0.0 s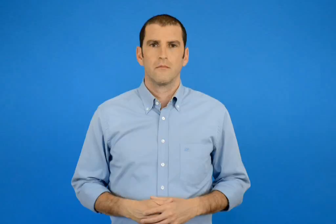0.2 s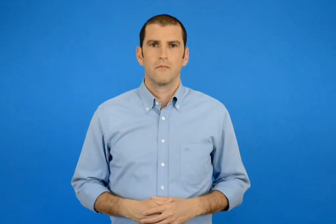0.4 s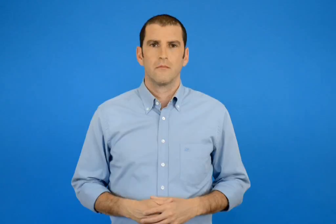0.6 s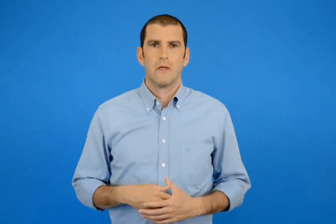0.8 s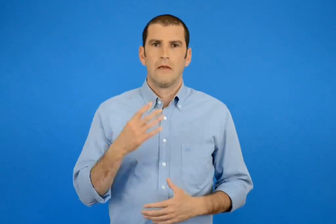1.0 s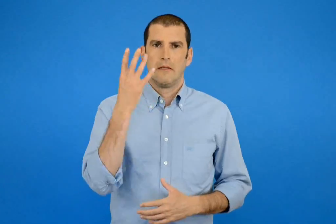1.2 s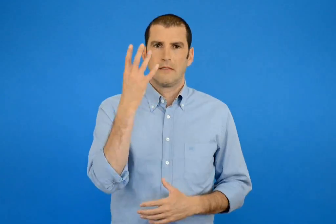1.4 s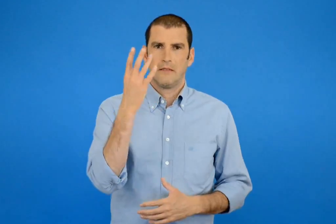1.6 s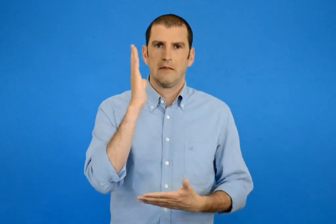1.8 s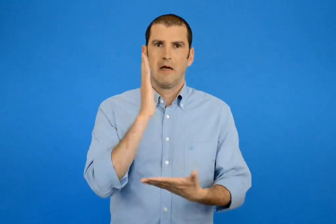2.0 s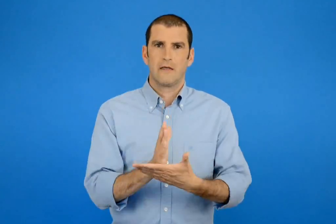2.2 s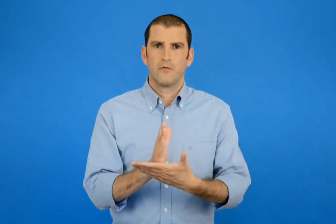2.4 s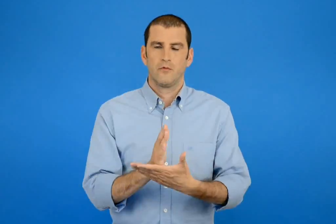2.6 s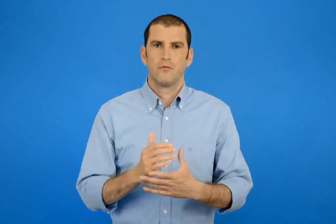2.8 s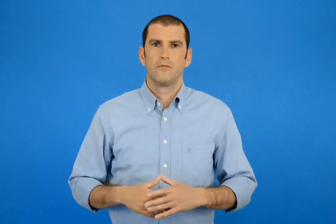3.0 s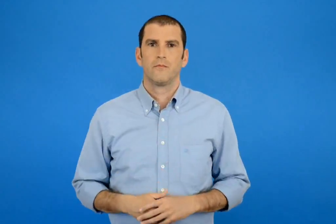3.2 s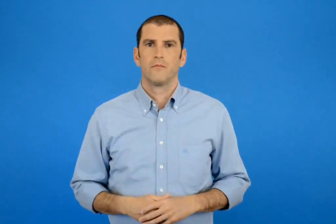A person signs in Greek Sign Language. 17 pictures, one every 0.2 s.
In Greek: 4 ακριβώς
